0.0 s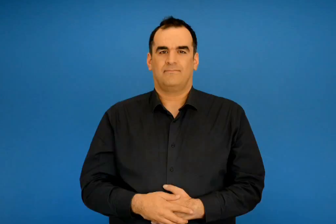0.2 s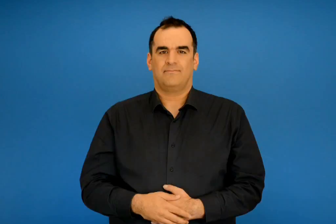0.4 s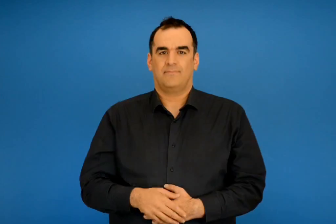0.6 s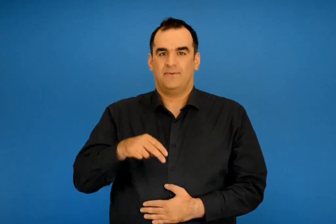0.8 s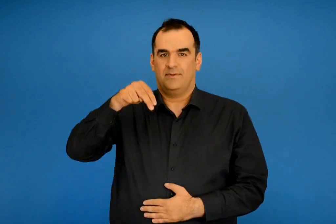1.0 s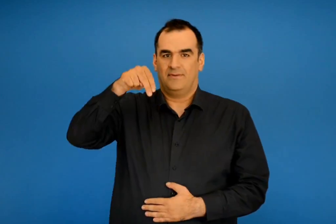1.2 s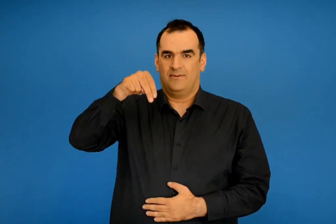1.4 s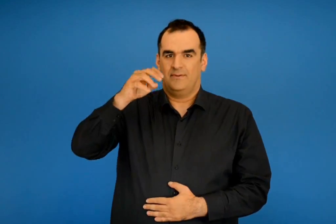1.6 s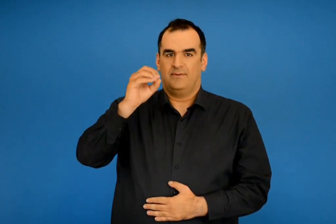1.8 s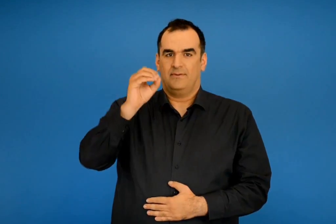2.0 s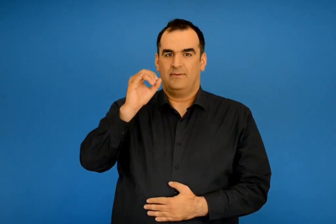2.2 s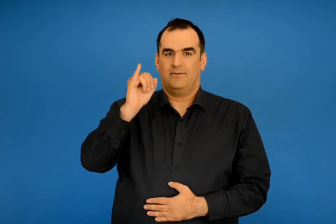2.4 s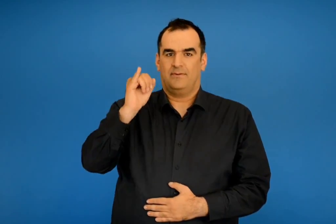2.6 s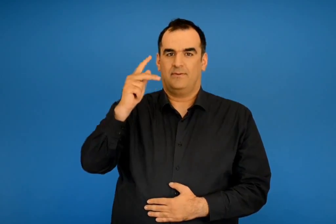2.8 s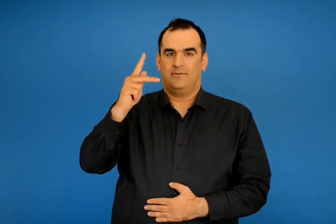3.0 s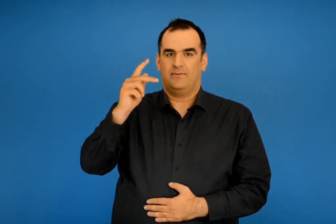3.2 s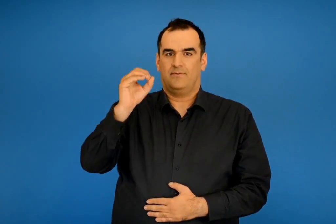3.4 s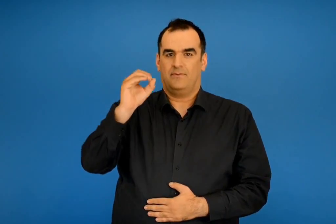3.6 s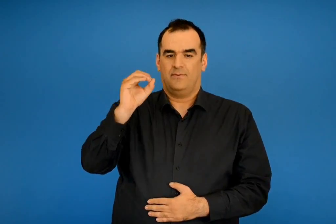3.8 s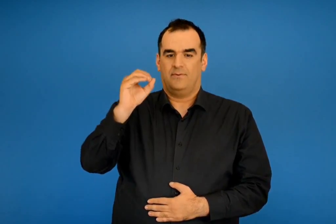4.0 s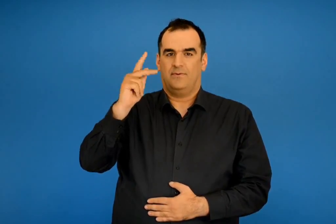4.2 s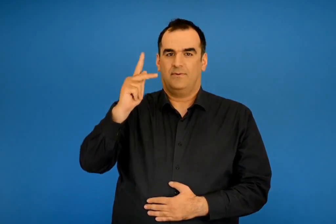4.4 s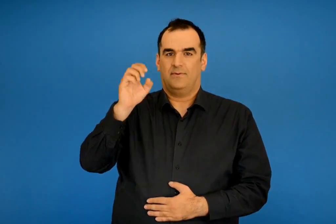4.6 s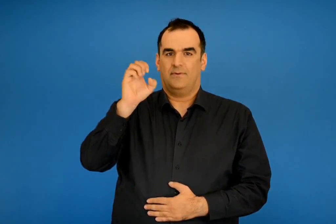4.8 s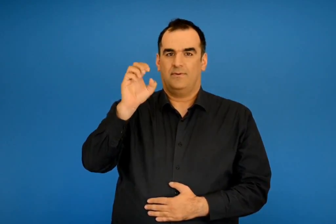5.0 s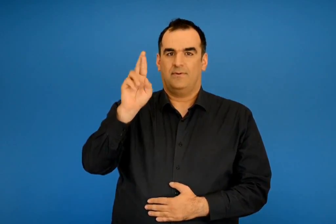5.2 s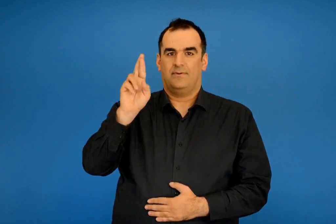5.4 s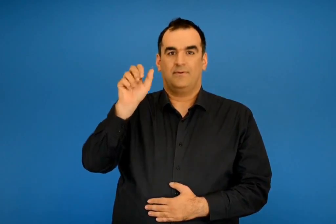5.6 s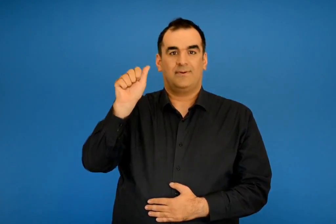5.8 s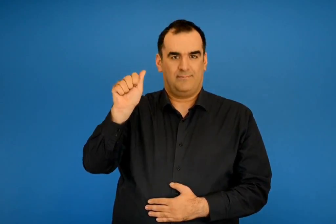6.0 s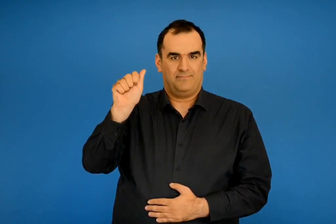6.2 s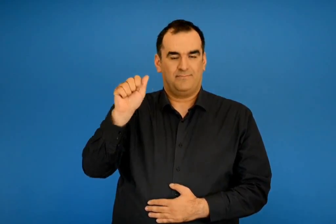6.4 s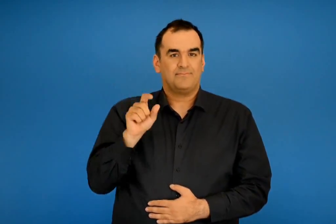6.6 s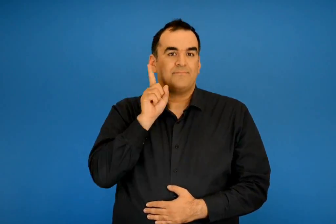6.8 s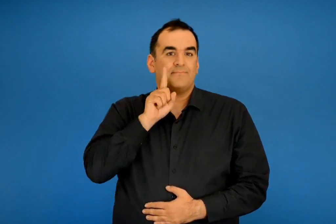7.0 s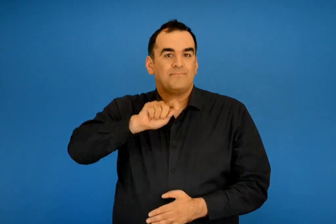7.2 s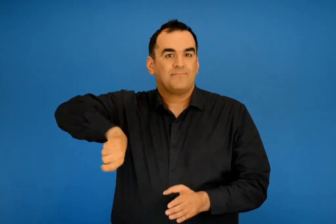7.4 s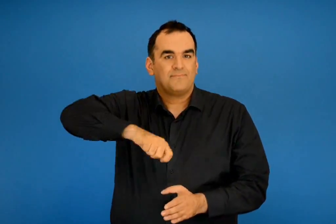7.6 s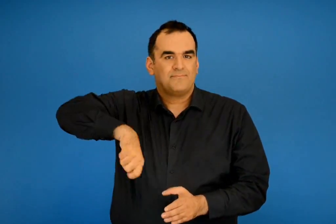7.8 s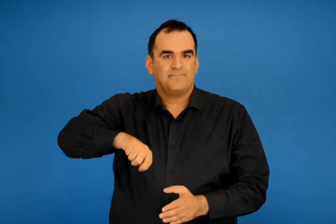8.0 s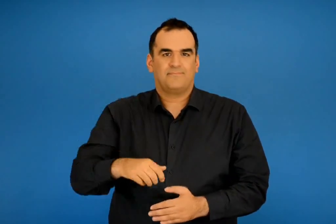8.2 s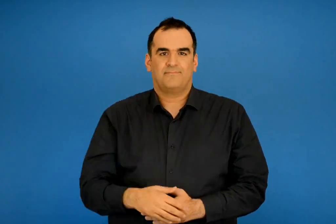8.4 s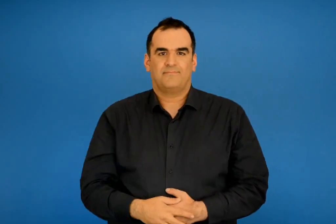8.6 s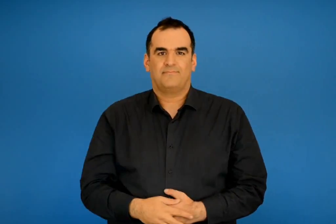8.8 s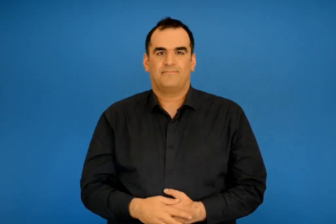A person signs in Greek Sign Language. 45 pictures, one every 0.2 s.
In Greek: νοικοκυρά νοικοκυρά
